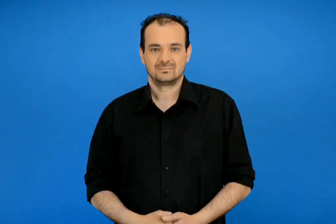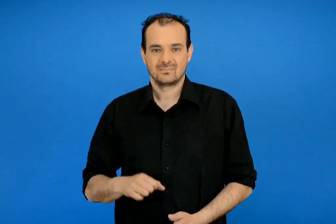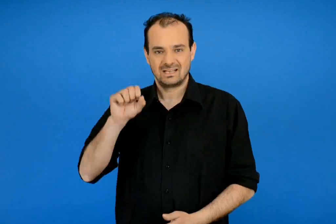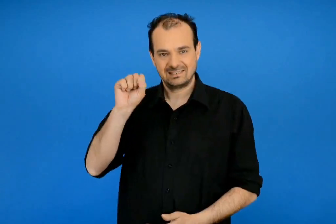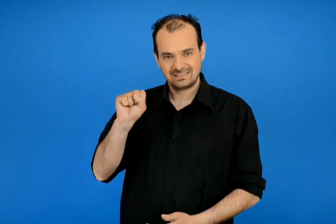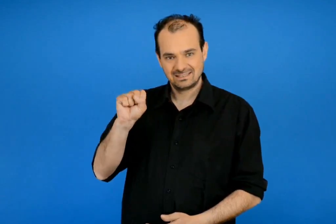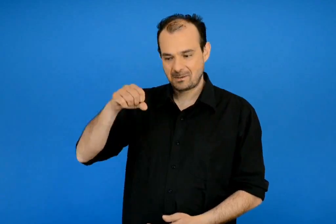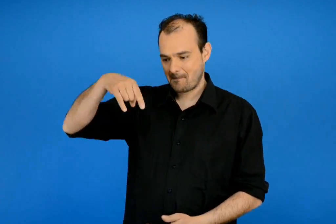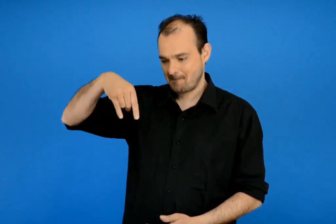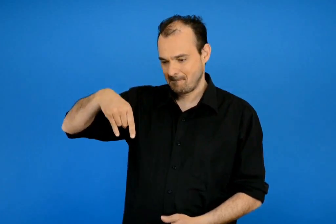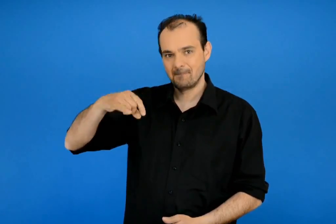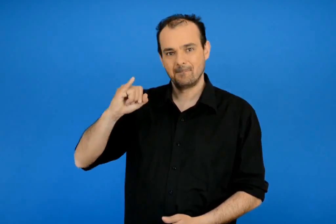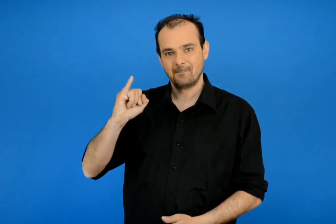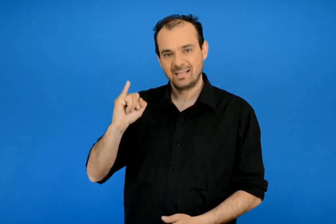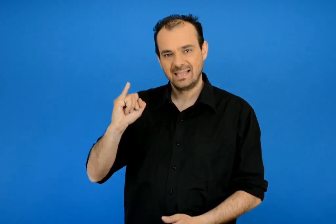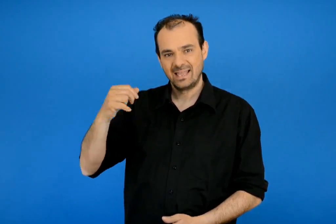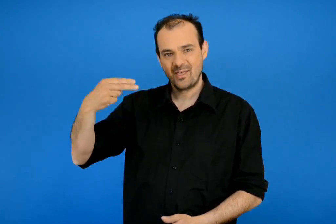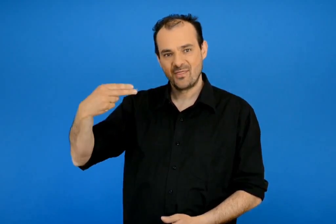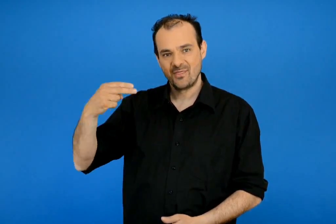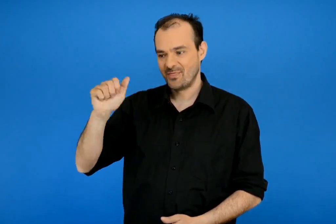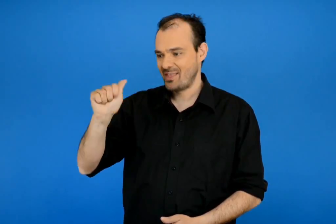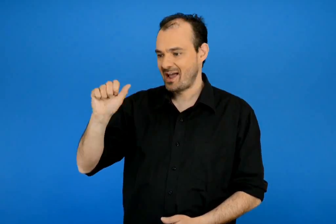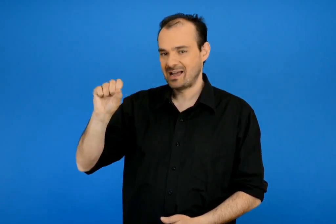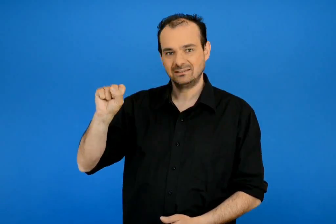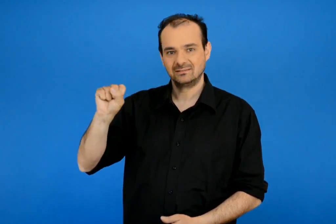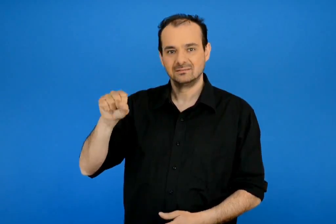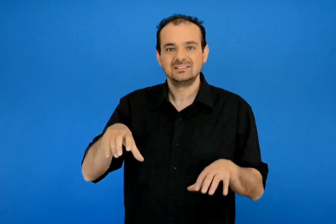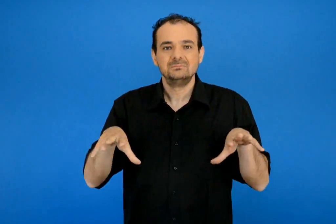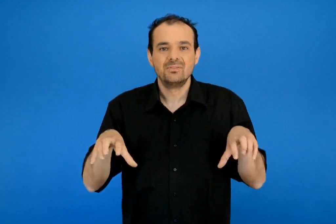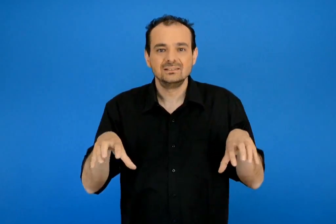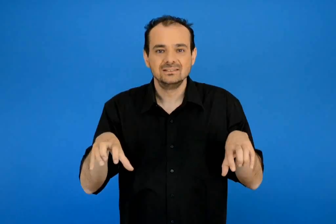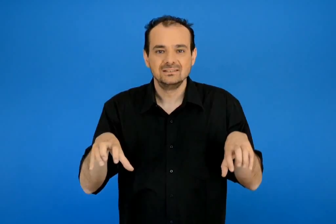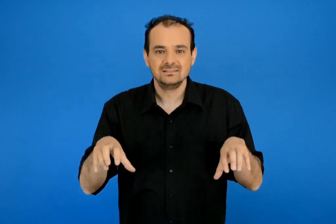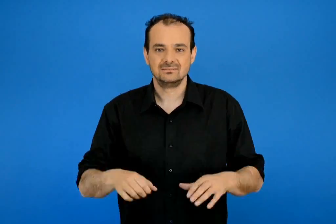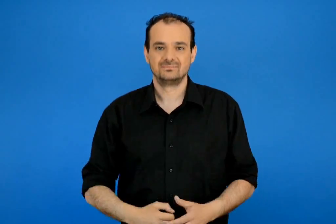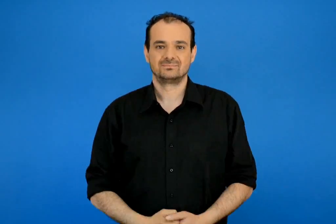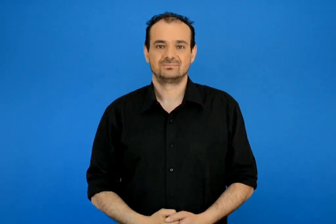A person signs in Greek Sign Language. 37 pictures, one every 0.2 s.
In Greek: ο σπίθας
